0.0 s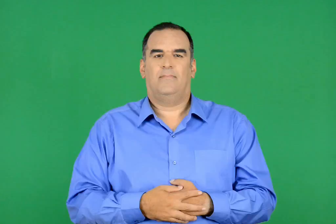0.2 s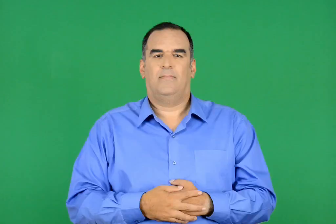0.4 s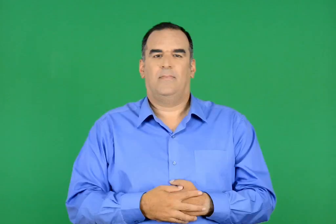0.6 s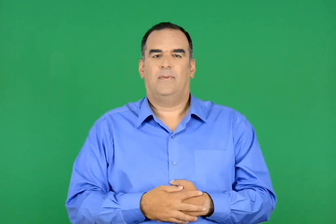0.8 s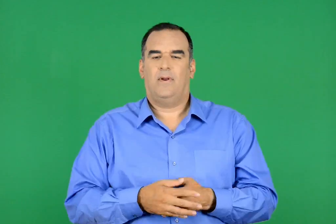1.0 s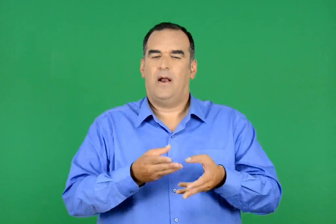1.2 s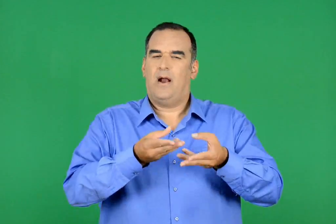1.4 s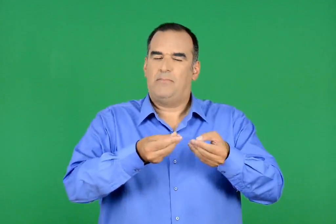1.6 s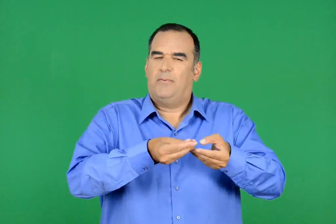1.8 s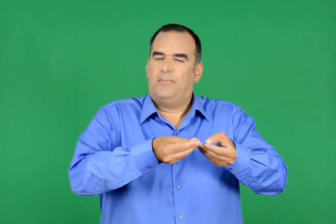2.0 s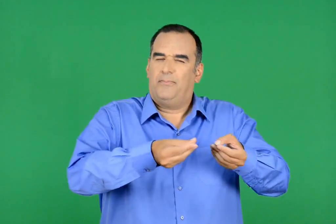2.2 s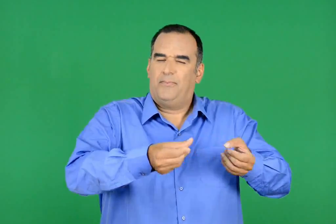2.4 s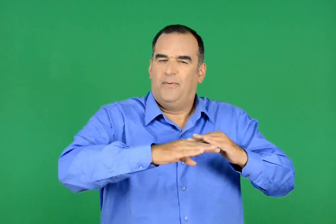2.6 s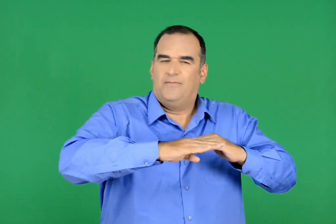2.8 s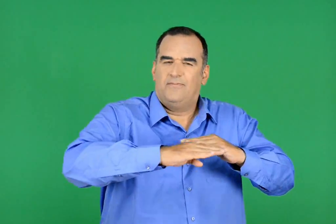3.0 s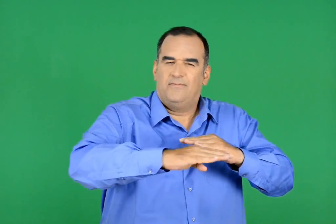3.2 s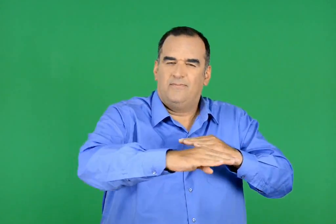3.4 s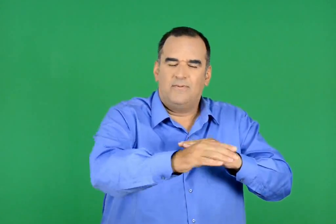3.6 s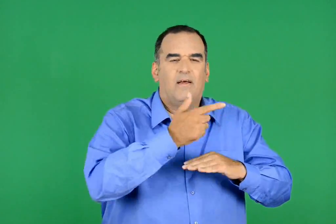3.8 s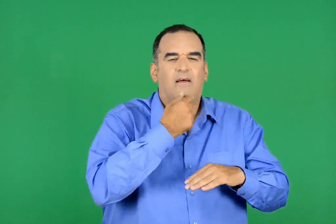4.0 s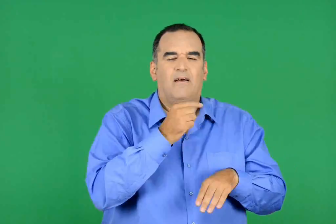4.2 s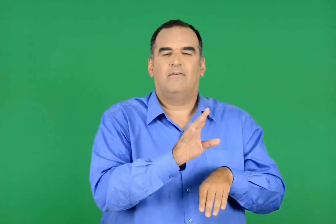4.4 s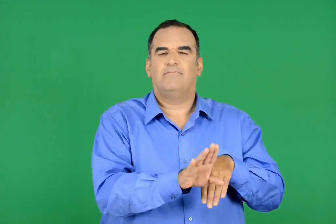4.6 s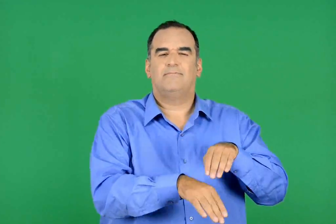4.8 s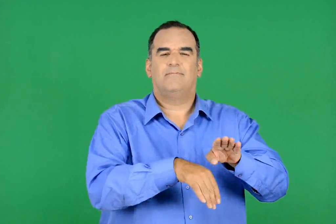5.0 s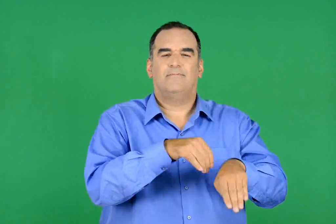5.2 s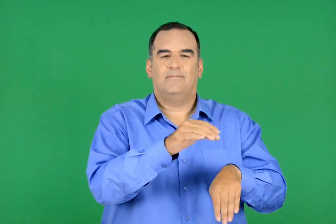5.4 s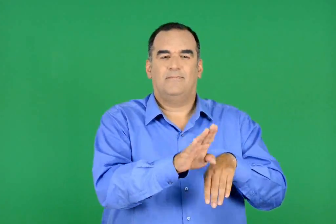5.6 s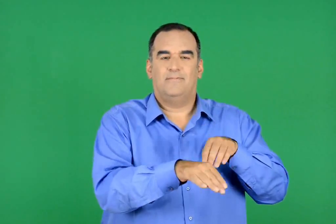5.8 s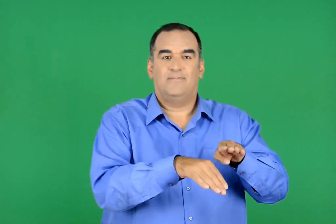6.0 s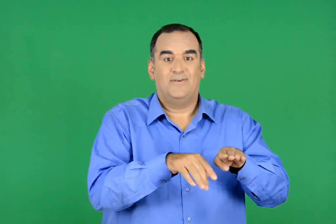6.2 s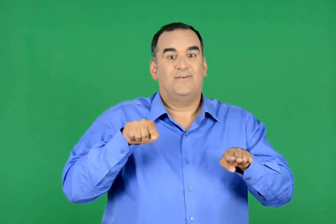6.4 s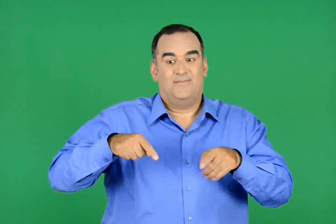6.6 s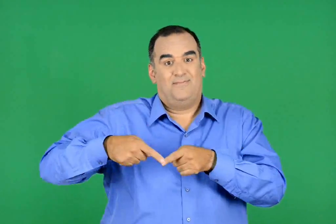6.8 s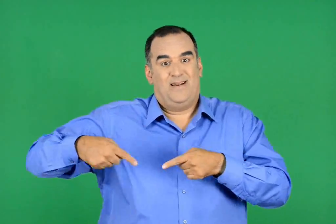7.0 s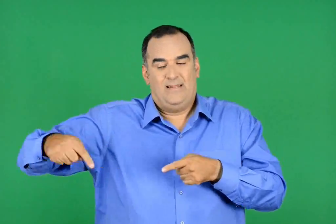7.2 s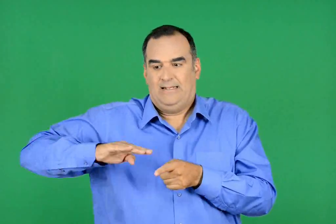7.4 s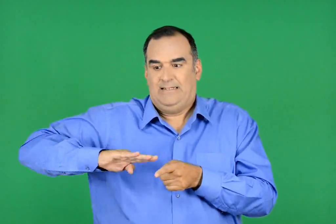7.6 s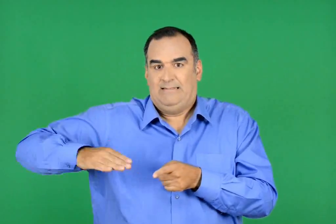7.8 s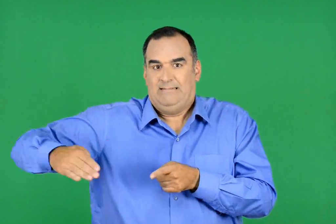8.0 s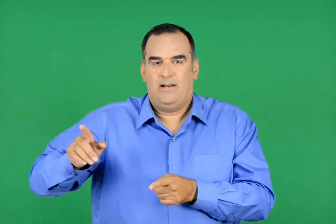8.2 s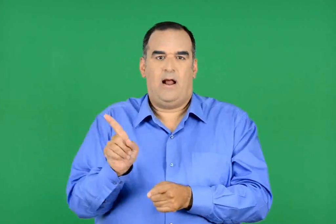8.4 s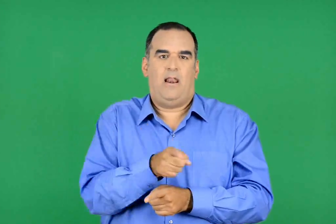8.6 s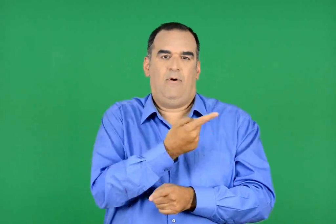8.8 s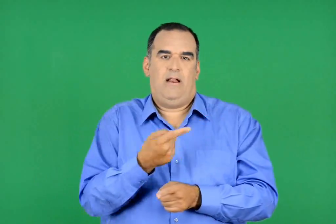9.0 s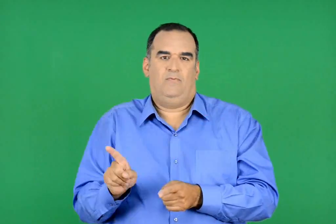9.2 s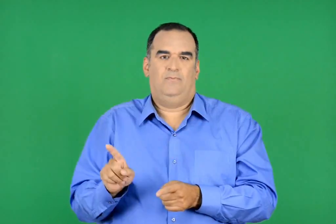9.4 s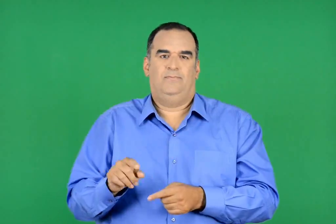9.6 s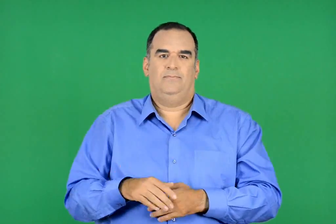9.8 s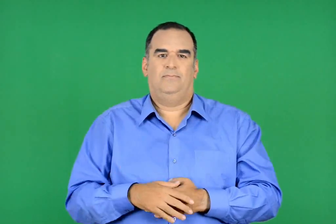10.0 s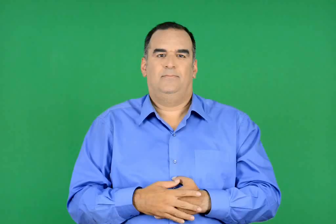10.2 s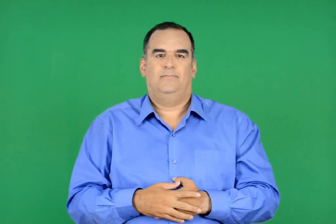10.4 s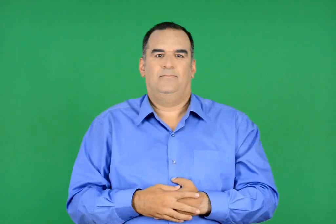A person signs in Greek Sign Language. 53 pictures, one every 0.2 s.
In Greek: βαδίζαμε πατώντας σε λεπτή άµµο , ομαλή κι όχι ρυτιδωμένη , όπως στους γιαλούς
